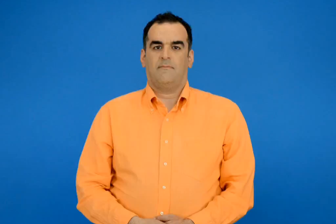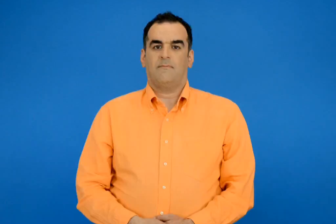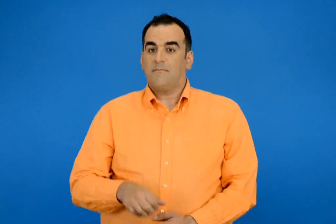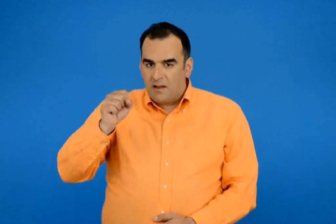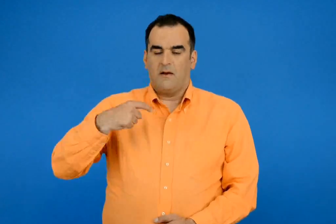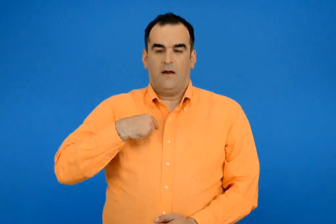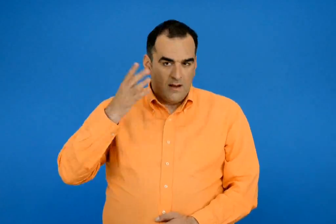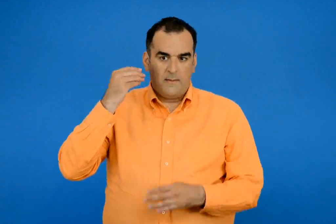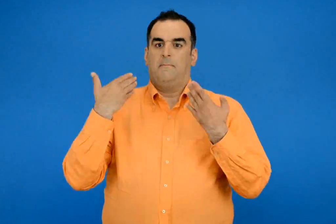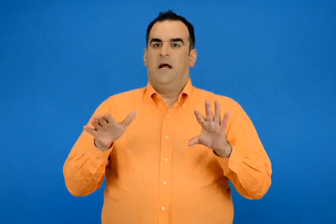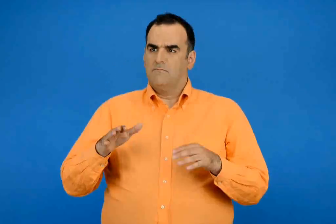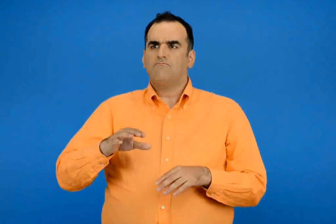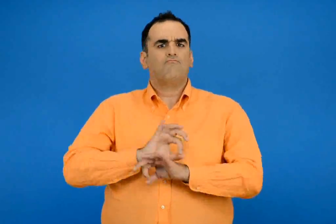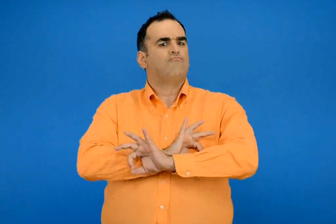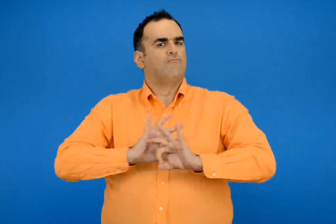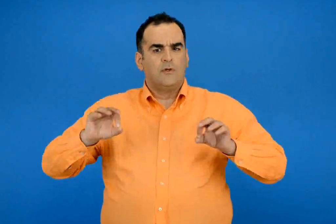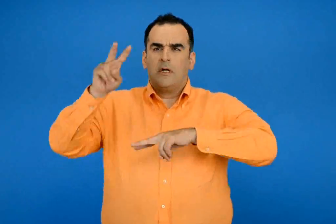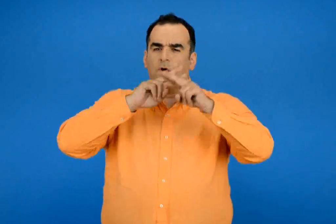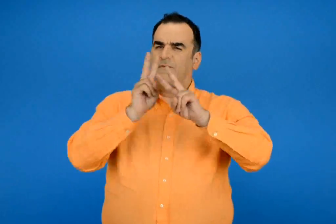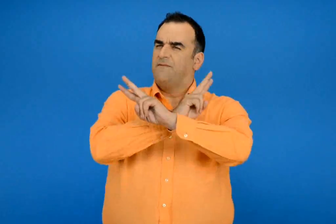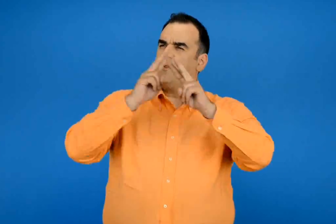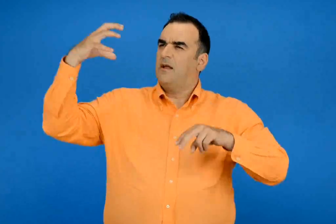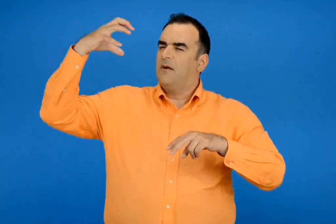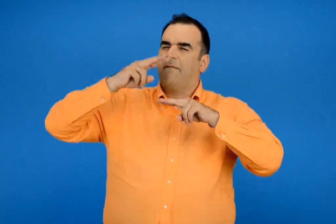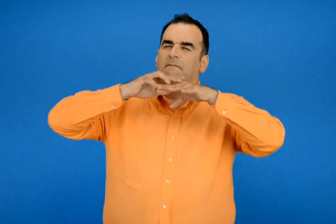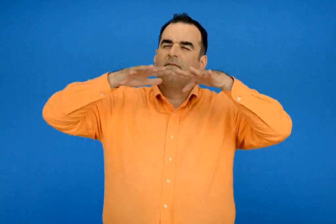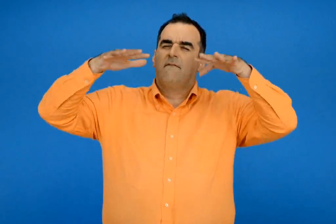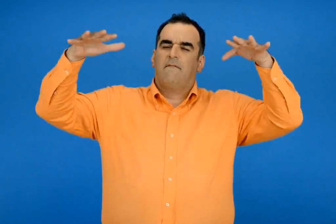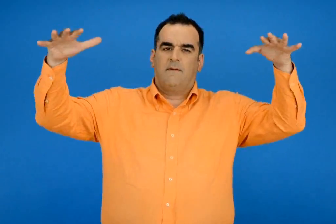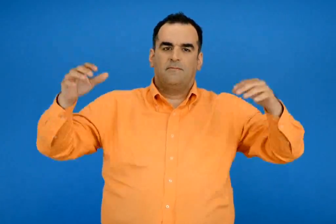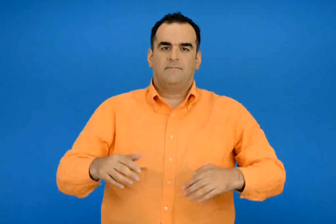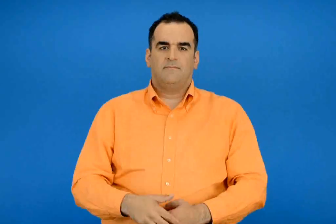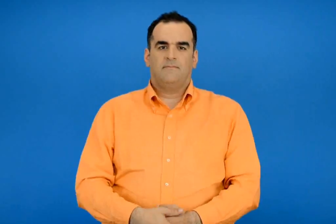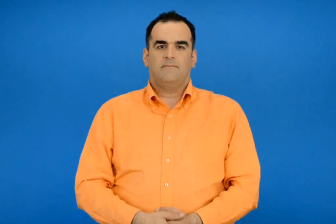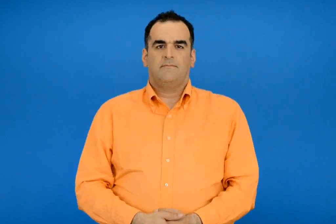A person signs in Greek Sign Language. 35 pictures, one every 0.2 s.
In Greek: το άκουσα κι εγώ όλα εντάξει κάλος καιρός με ηλιοφάνεια
